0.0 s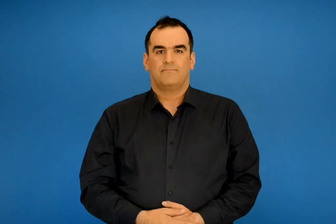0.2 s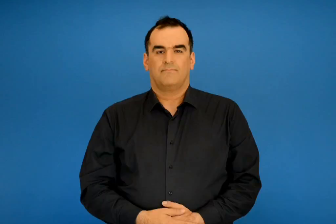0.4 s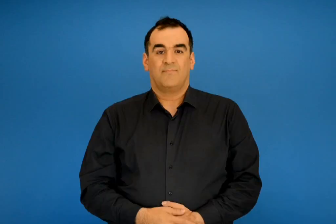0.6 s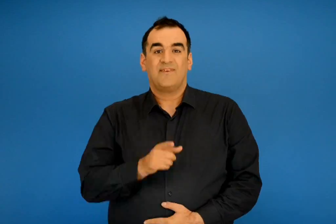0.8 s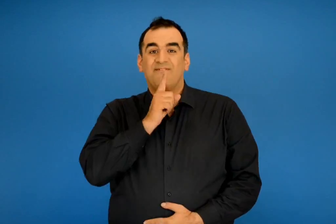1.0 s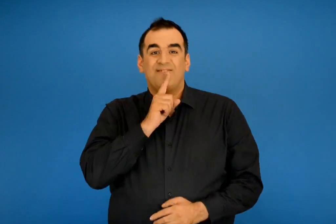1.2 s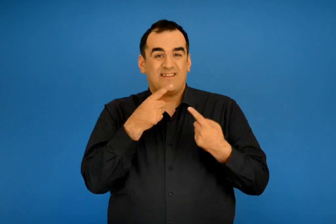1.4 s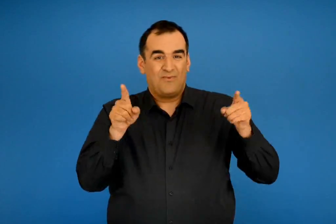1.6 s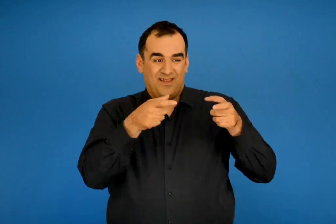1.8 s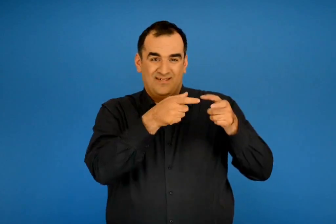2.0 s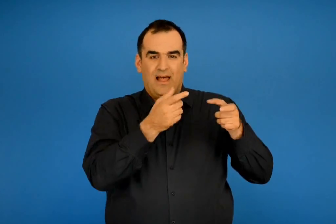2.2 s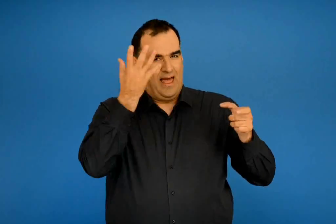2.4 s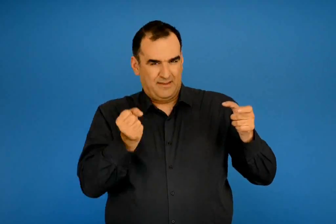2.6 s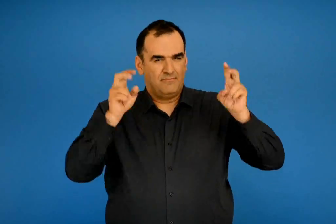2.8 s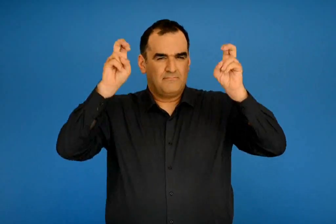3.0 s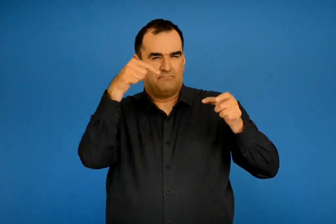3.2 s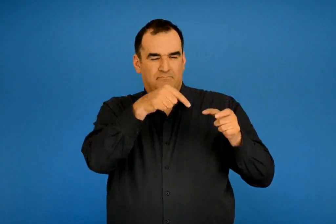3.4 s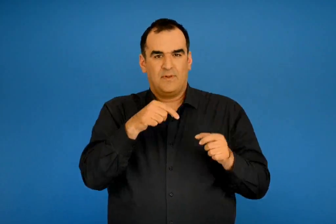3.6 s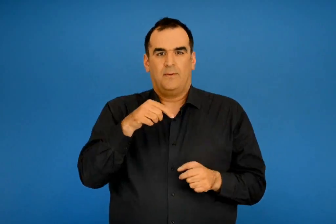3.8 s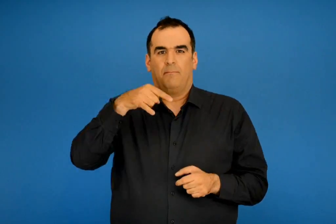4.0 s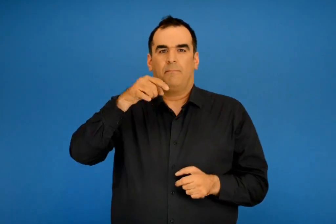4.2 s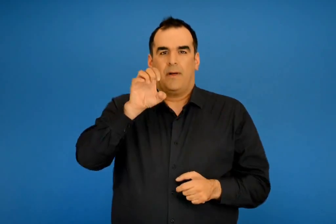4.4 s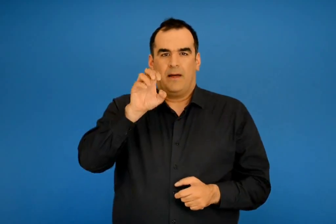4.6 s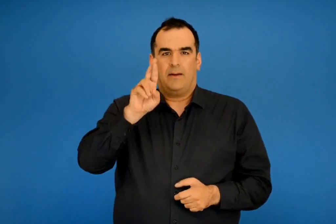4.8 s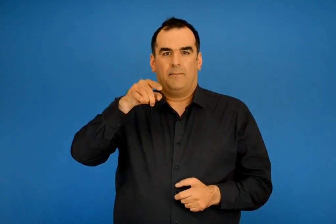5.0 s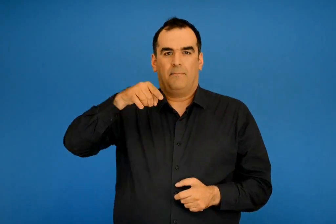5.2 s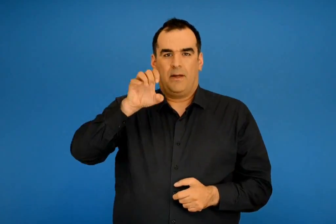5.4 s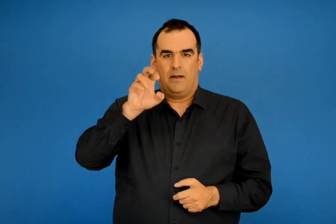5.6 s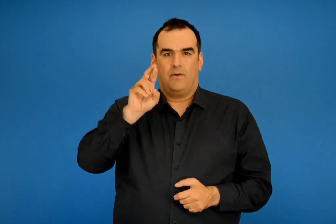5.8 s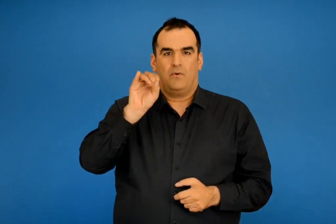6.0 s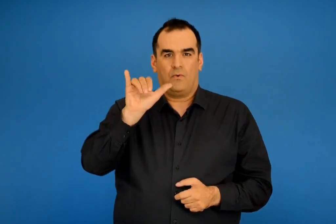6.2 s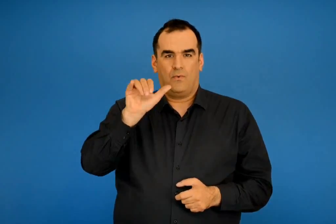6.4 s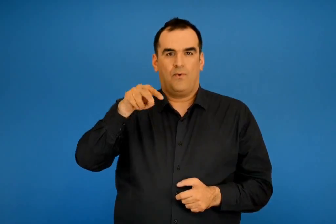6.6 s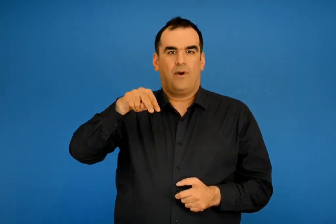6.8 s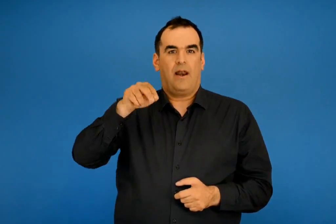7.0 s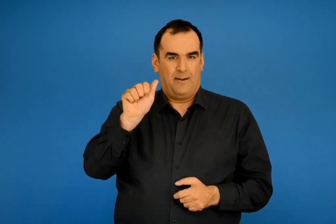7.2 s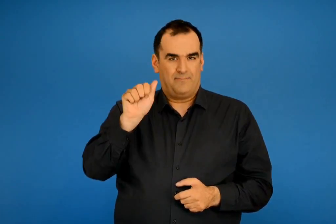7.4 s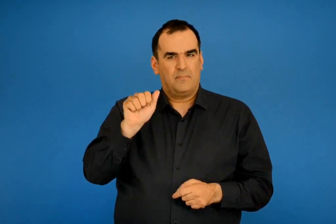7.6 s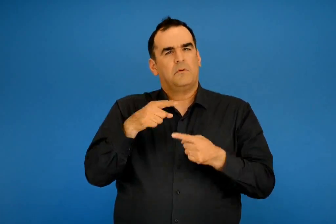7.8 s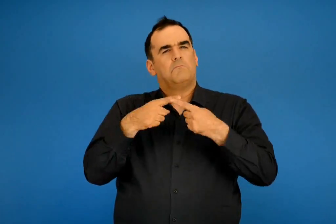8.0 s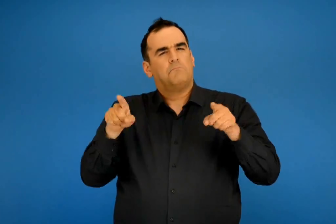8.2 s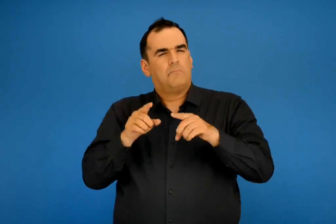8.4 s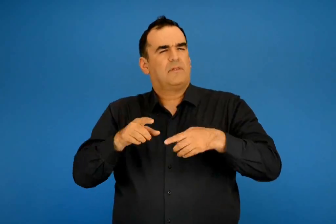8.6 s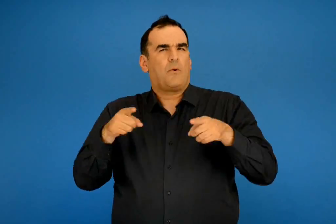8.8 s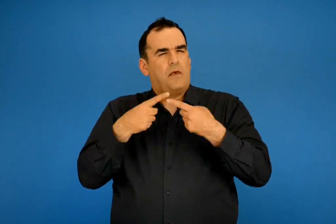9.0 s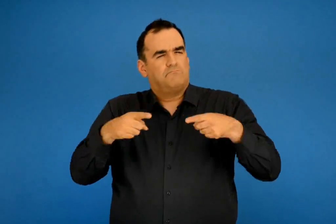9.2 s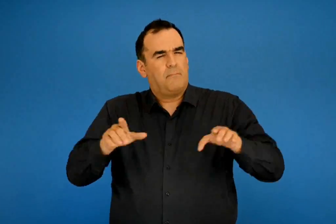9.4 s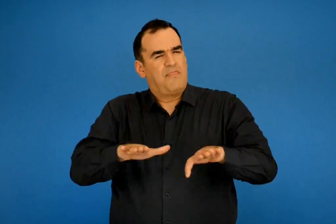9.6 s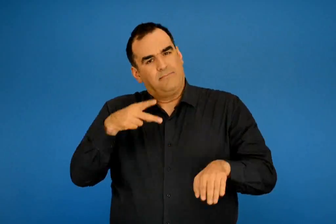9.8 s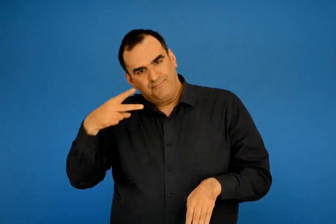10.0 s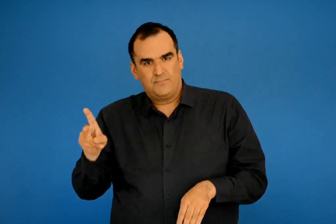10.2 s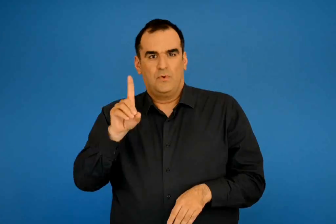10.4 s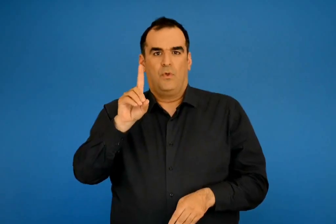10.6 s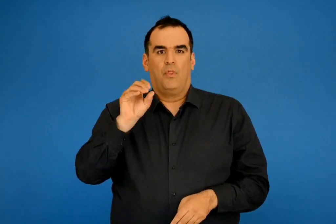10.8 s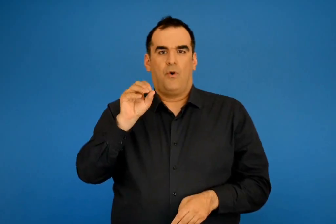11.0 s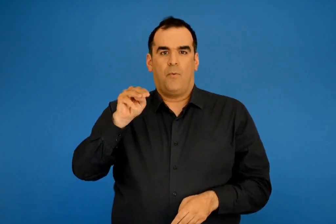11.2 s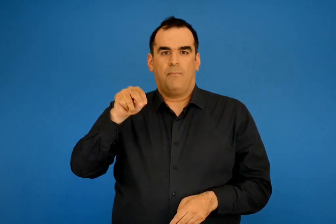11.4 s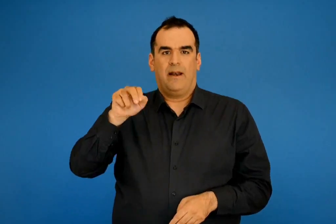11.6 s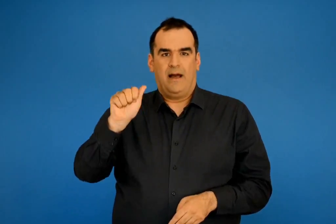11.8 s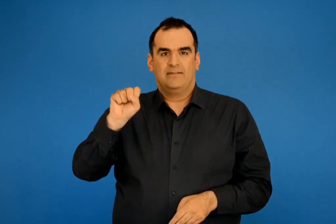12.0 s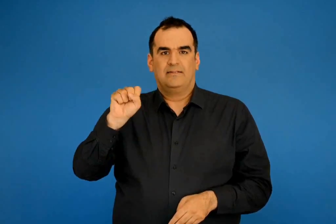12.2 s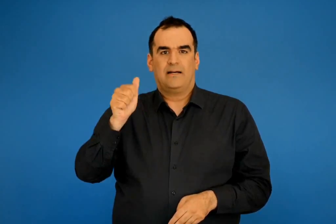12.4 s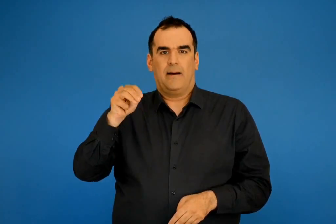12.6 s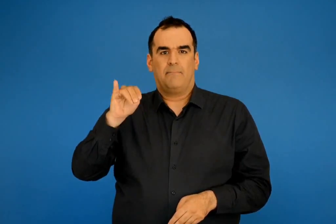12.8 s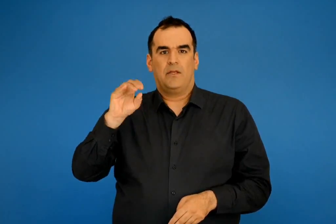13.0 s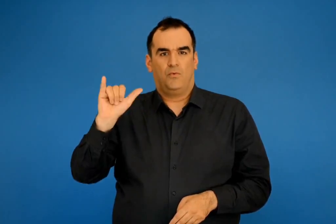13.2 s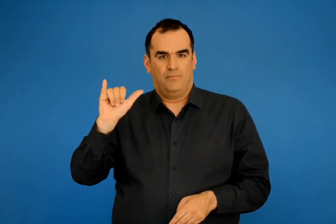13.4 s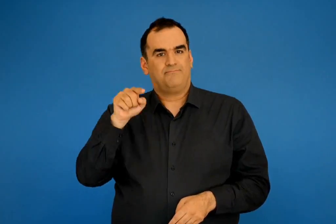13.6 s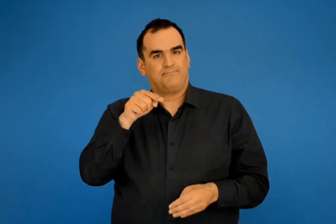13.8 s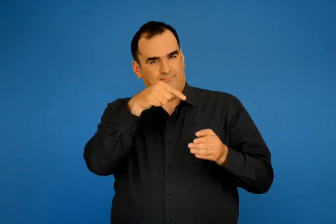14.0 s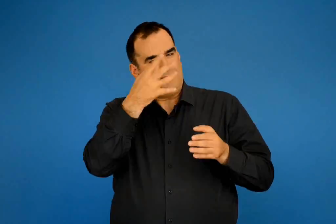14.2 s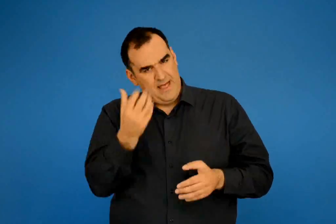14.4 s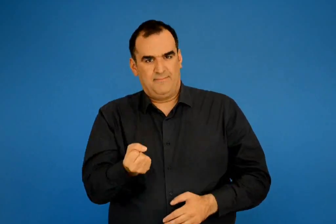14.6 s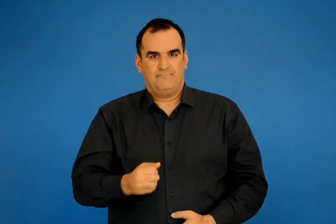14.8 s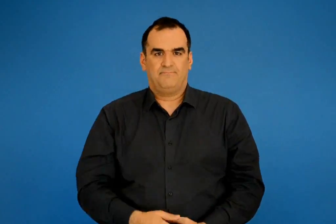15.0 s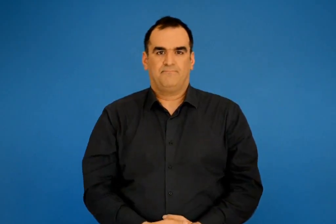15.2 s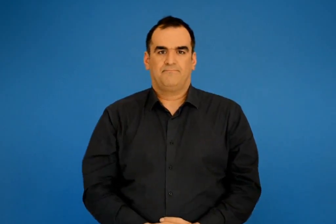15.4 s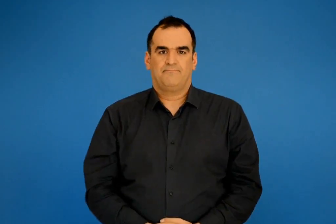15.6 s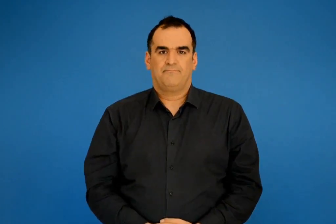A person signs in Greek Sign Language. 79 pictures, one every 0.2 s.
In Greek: παρόμοια τραγούδια μπορείς να βρεις σε διαφορά cd όπως στην περπερούνα και αλλά τραγούδια του λαού μας για παιδιά της δόμνας σαμίου
